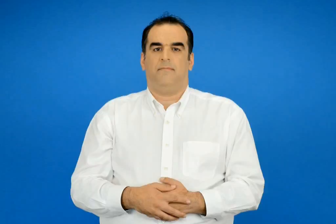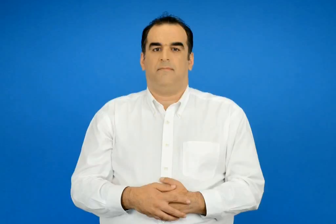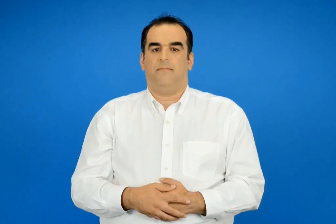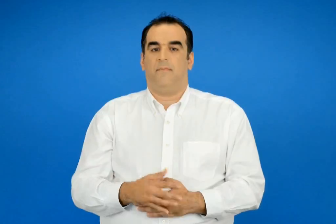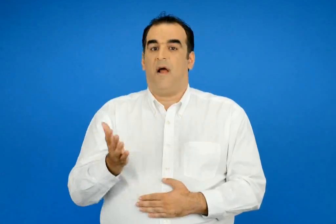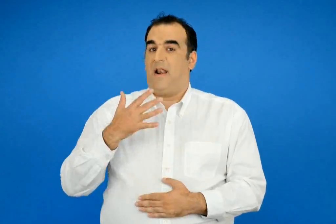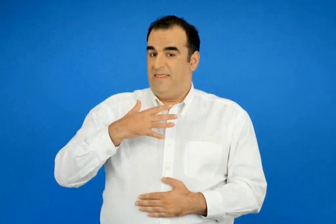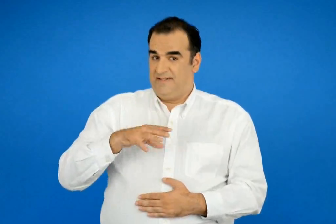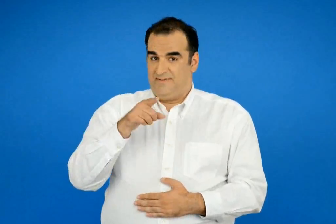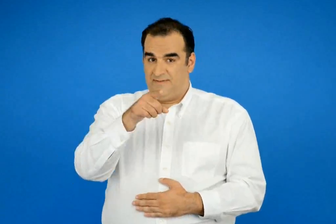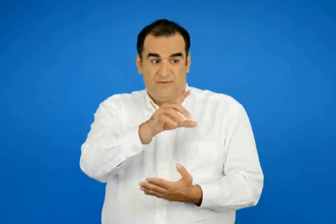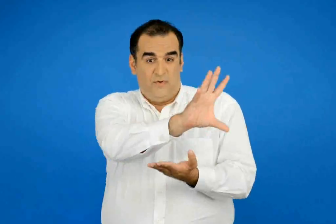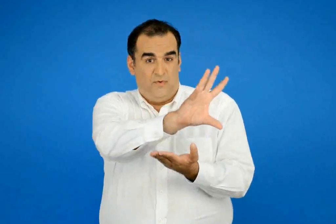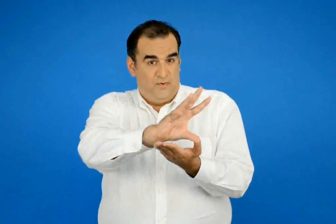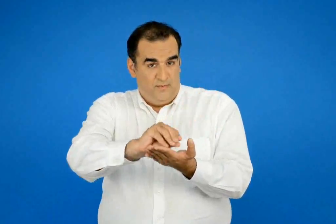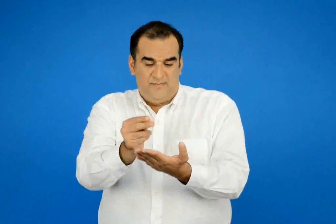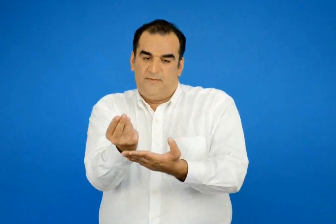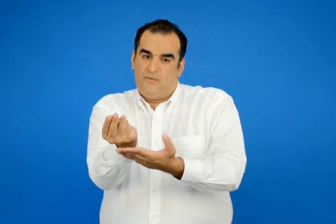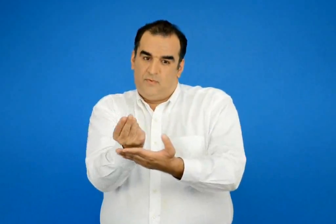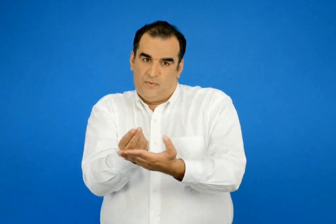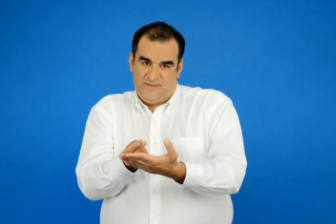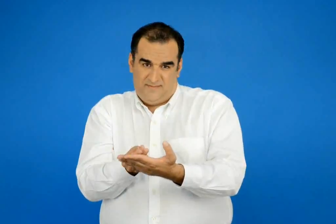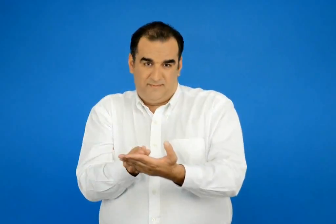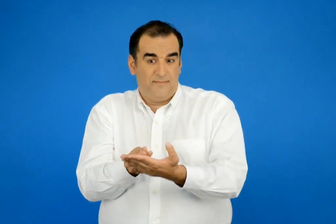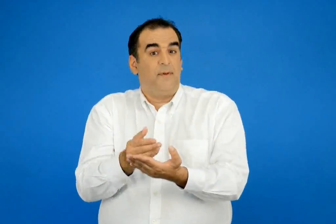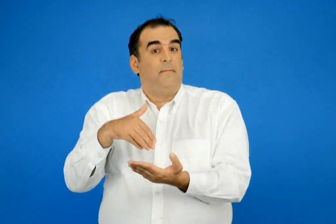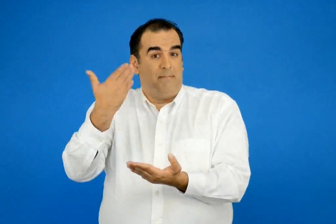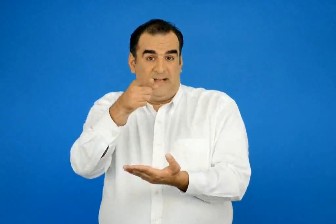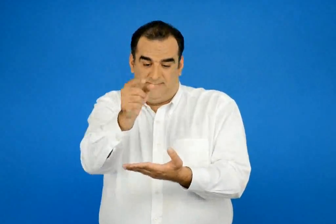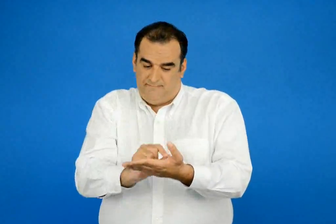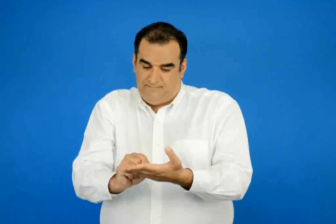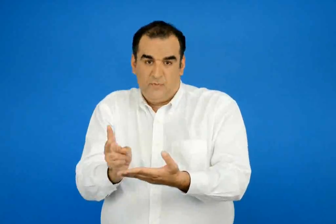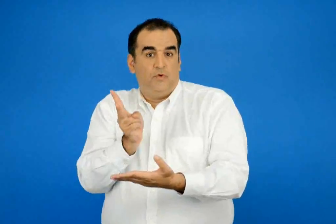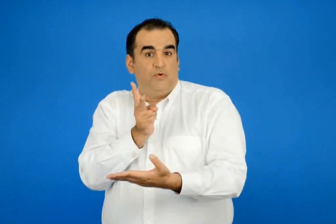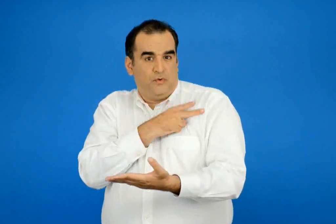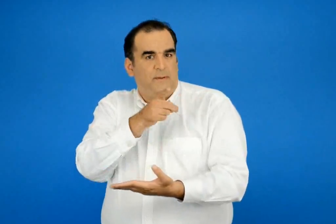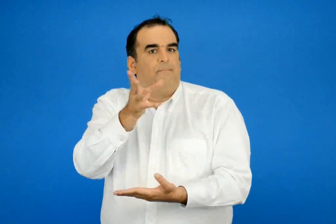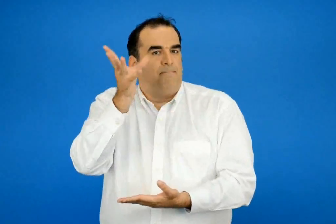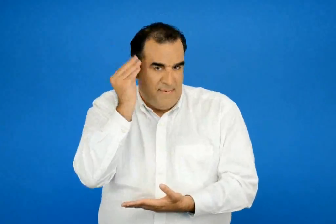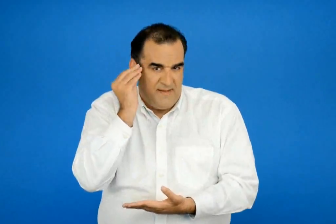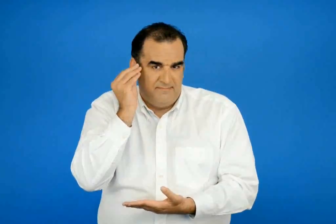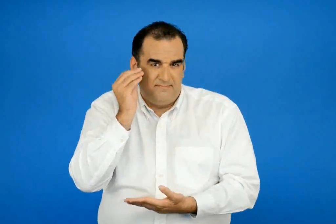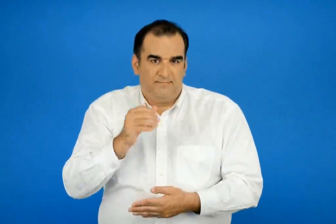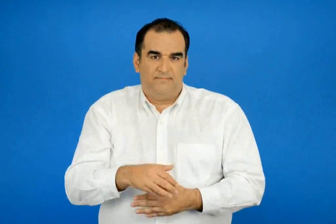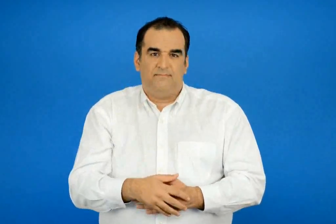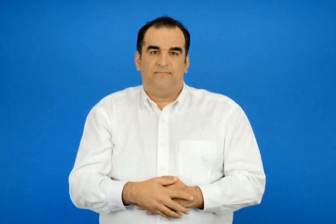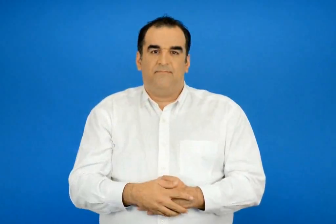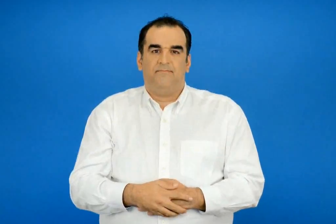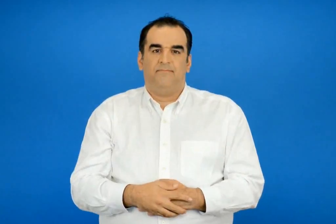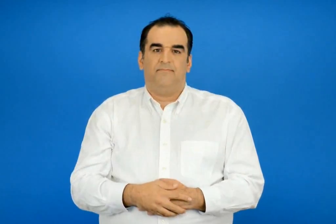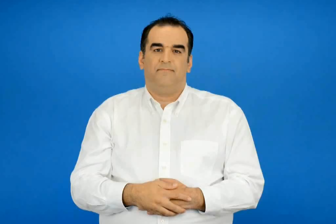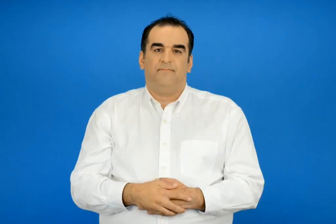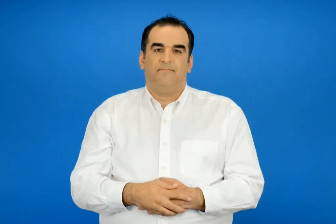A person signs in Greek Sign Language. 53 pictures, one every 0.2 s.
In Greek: αν θέλεις κάνε και μια σχετική ζωγραφιά έπειτα μάθε να τους γράφεις σωστά
